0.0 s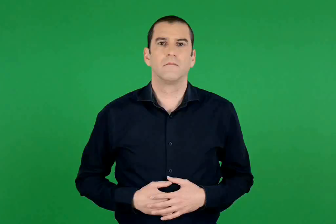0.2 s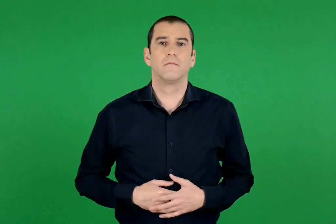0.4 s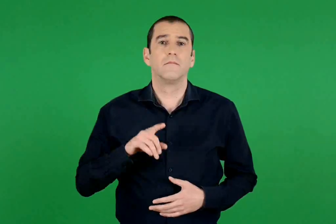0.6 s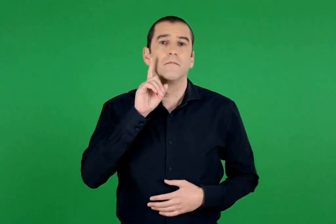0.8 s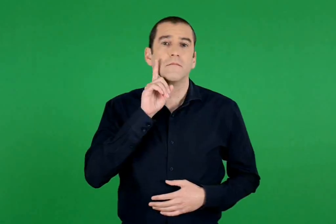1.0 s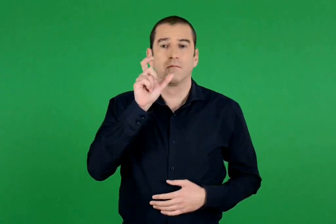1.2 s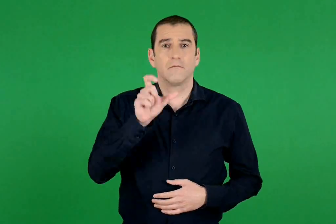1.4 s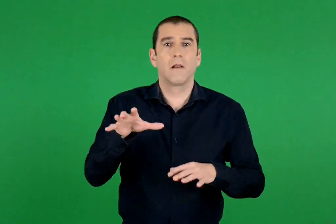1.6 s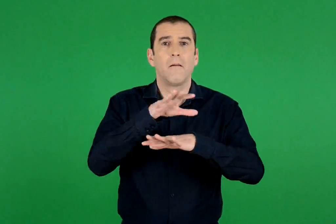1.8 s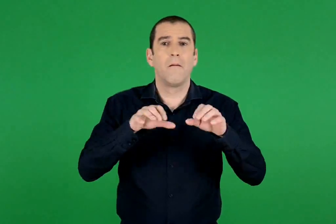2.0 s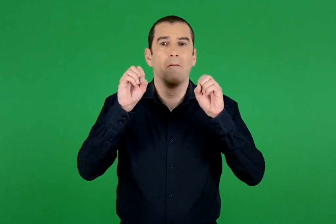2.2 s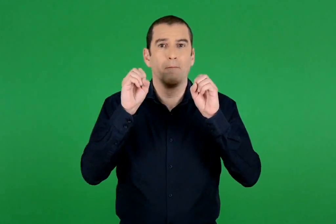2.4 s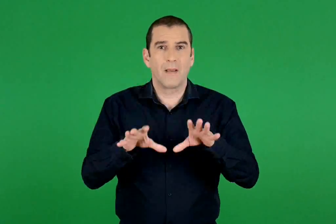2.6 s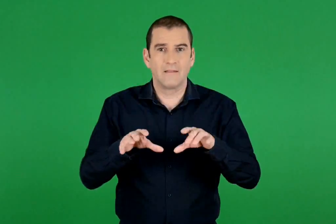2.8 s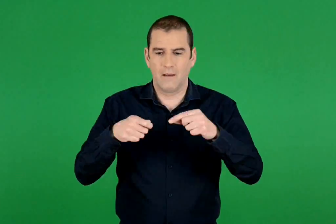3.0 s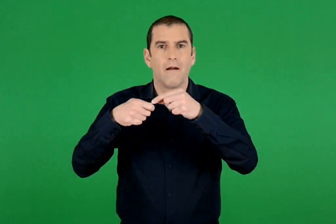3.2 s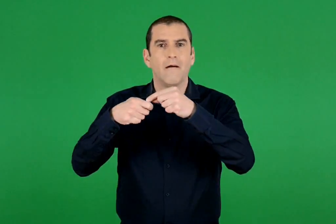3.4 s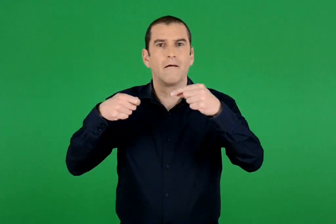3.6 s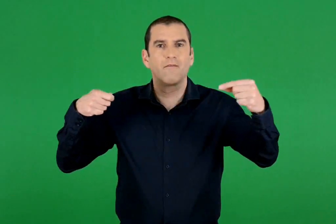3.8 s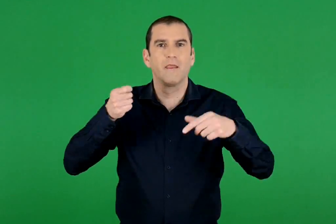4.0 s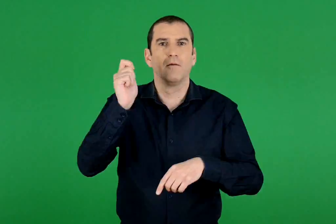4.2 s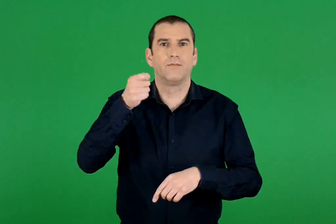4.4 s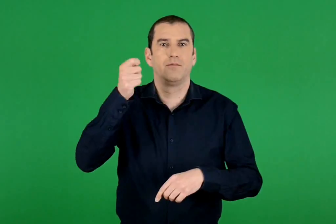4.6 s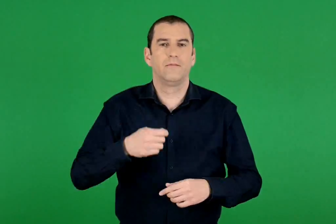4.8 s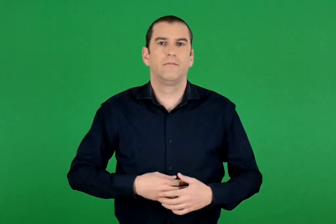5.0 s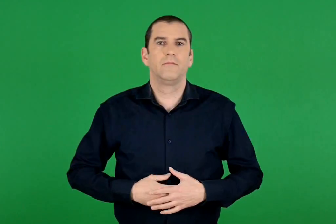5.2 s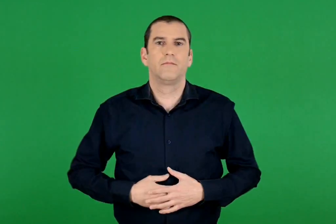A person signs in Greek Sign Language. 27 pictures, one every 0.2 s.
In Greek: η μάγισσα με το μαγικό ραβδί
